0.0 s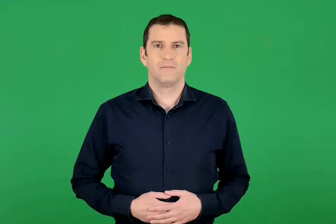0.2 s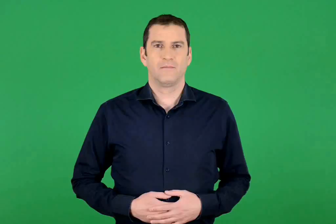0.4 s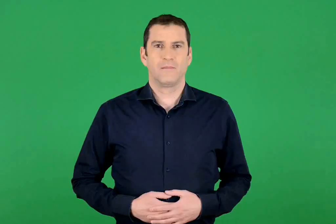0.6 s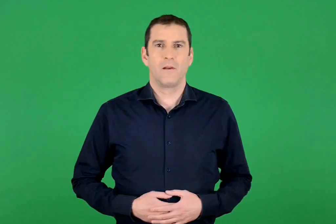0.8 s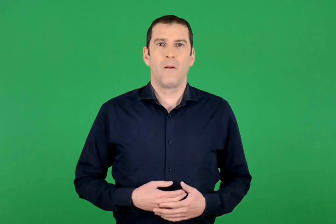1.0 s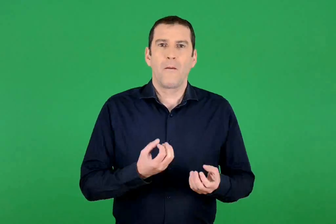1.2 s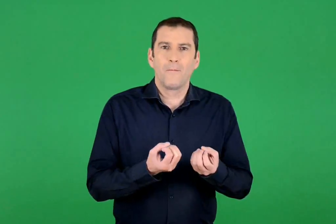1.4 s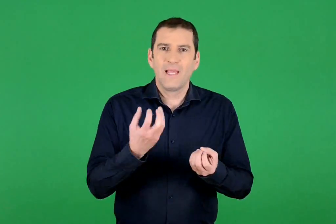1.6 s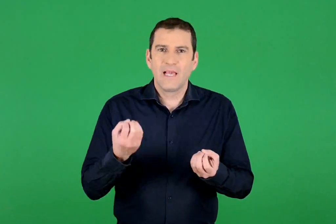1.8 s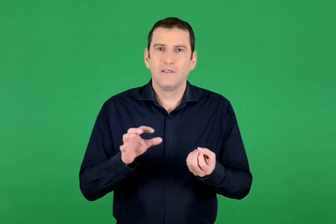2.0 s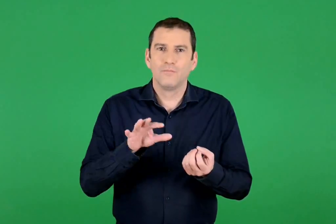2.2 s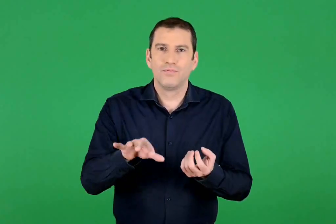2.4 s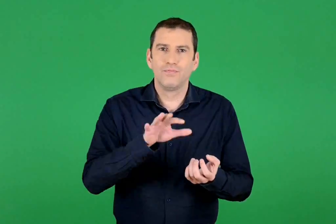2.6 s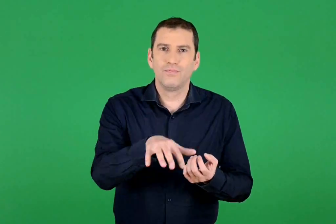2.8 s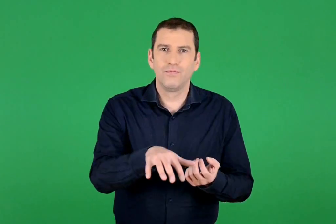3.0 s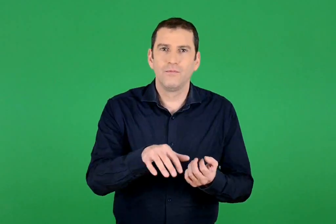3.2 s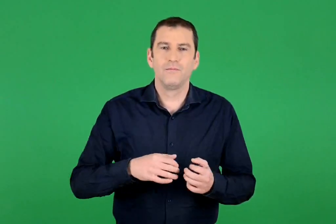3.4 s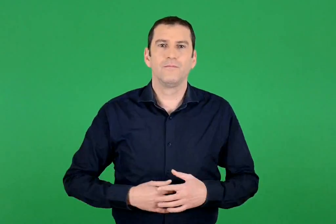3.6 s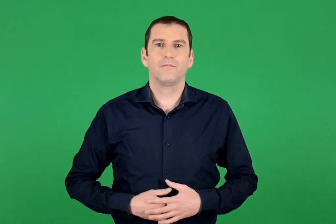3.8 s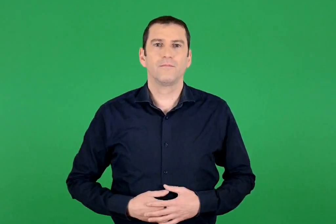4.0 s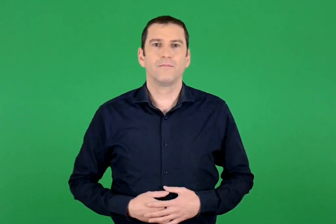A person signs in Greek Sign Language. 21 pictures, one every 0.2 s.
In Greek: πηγές
